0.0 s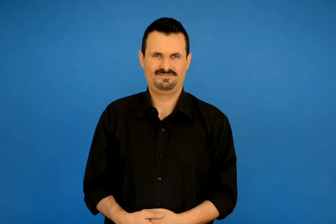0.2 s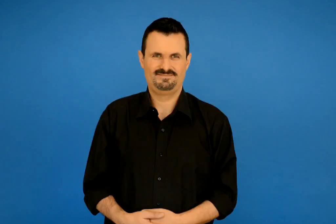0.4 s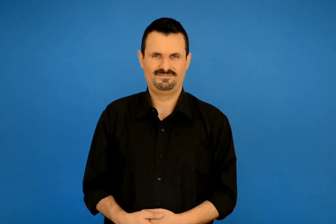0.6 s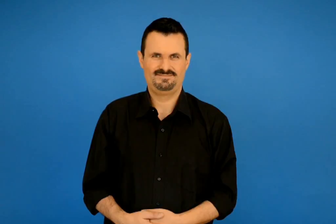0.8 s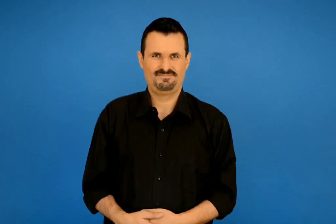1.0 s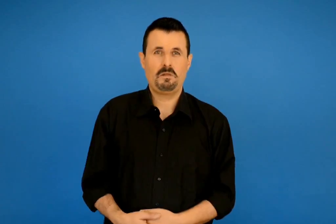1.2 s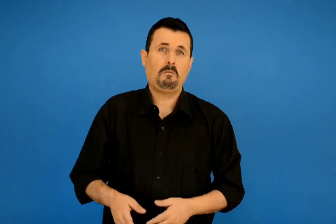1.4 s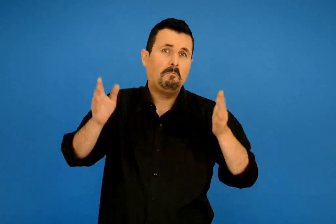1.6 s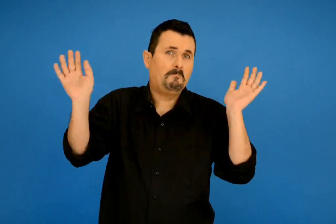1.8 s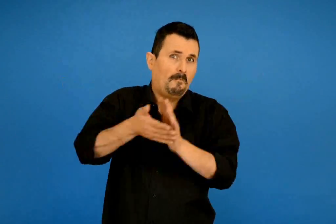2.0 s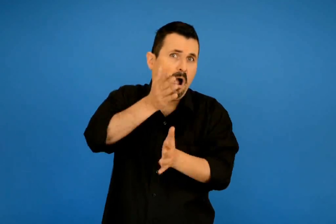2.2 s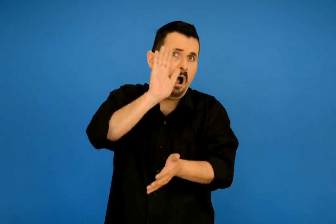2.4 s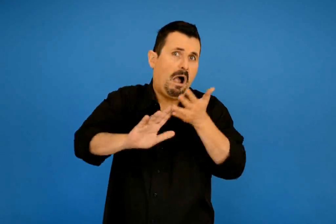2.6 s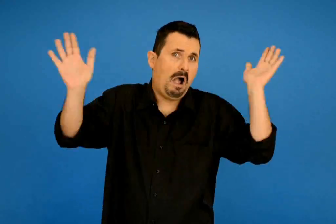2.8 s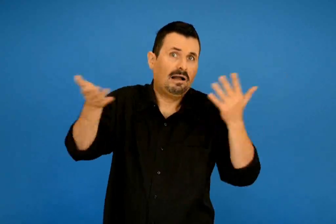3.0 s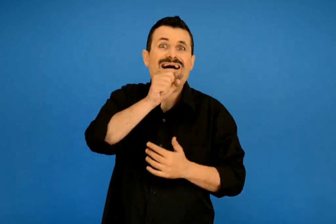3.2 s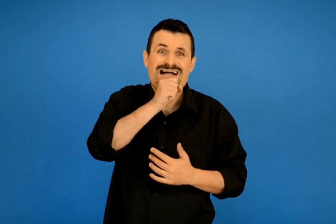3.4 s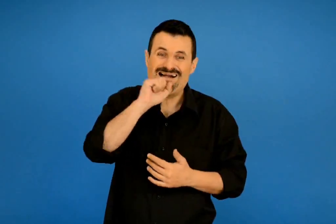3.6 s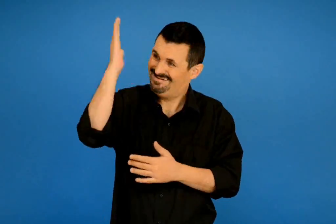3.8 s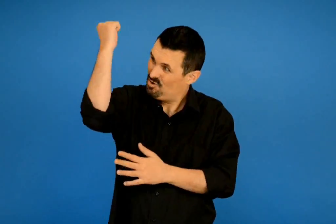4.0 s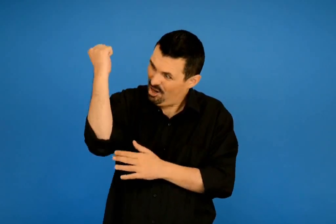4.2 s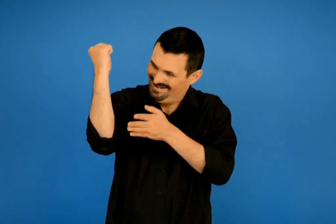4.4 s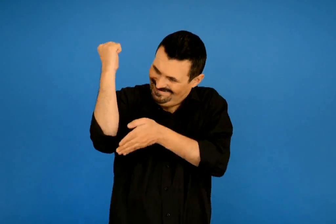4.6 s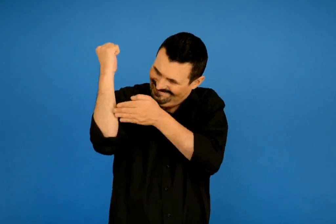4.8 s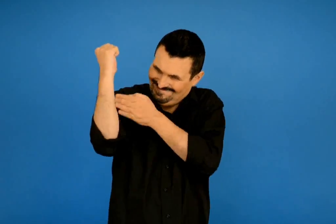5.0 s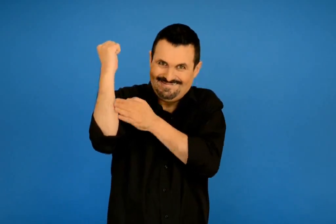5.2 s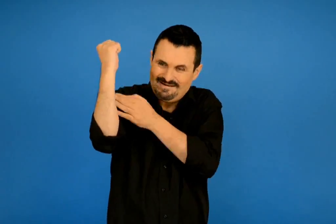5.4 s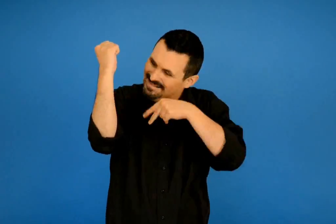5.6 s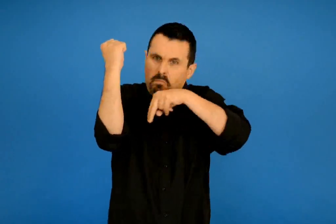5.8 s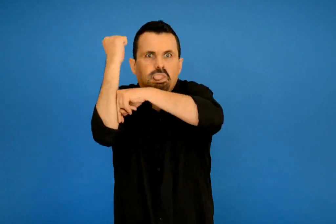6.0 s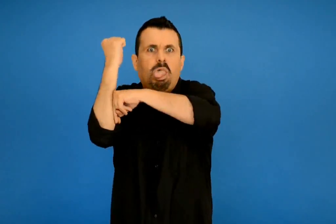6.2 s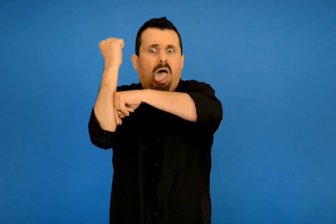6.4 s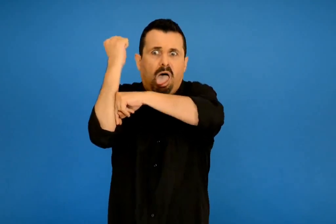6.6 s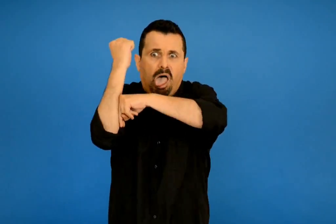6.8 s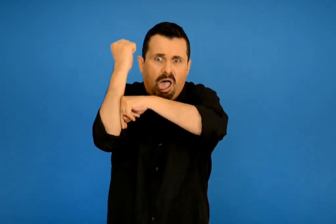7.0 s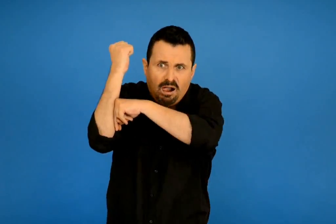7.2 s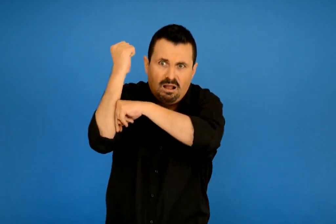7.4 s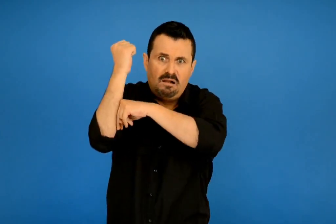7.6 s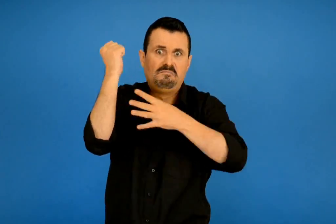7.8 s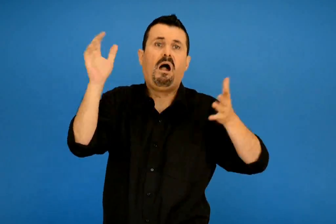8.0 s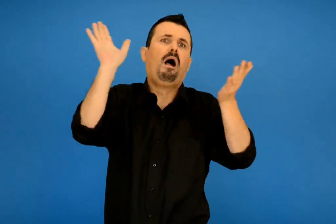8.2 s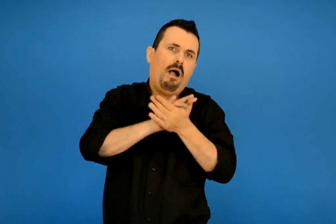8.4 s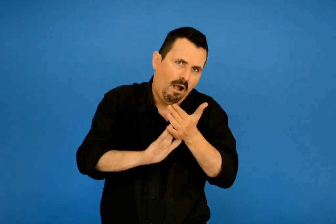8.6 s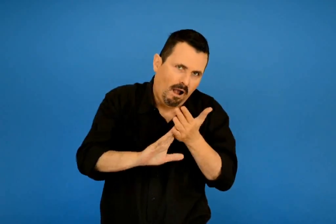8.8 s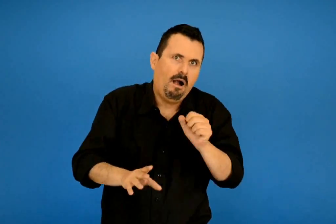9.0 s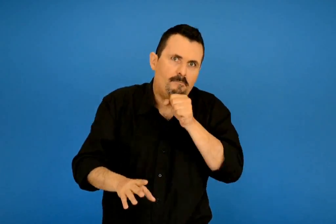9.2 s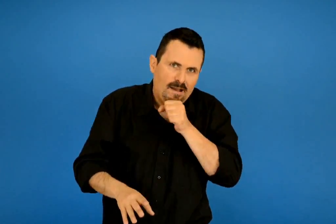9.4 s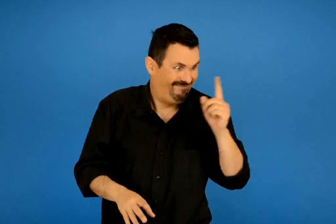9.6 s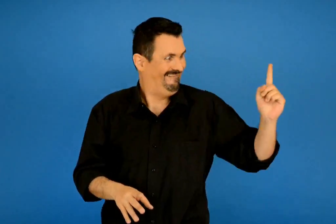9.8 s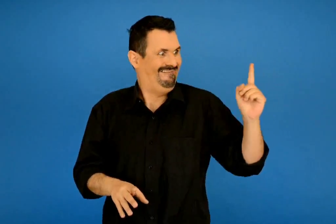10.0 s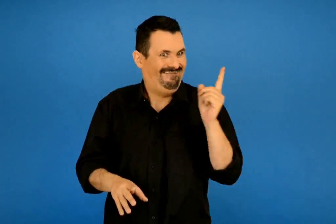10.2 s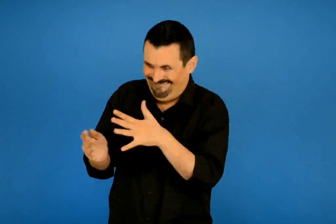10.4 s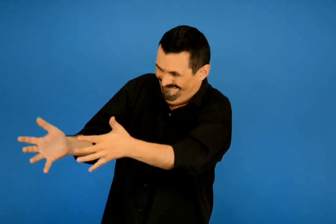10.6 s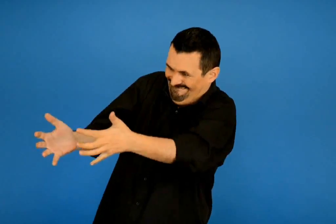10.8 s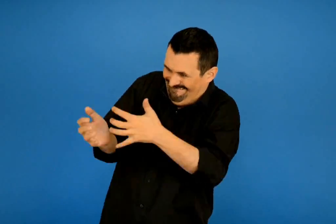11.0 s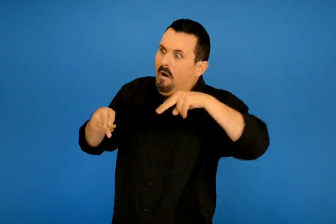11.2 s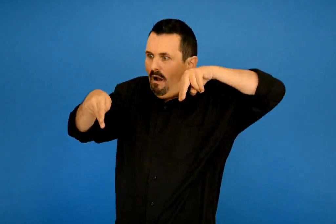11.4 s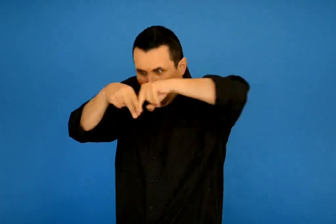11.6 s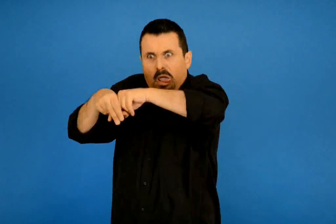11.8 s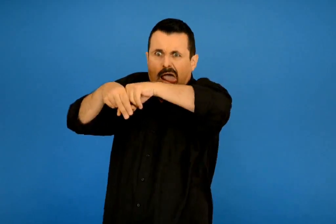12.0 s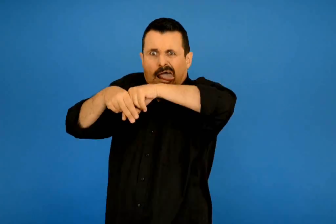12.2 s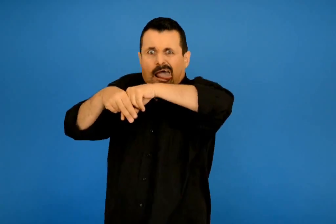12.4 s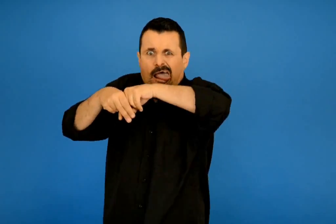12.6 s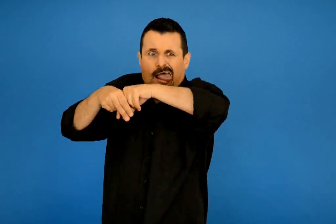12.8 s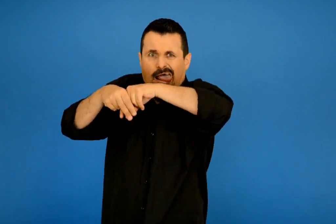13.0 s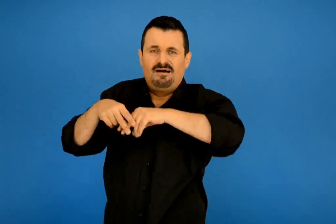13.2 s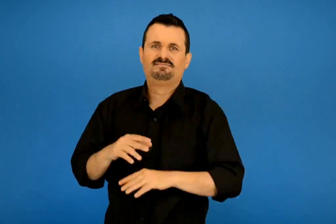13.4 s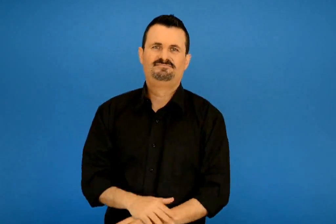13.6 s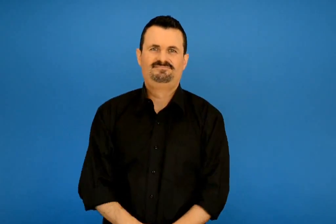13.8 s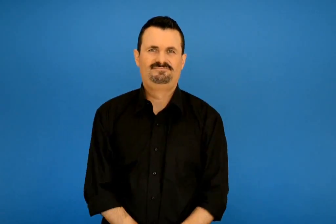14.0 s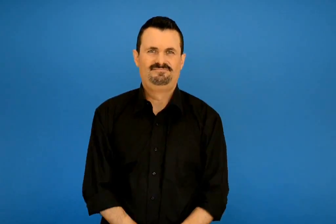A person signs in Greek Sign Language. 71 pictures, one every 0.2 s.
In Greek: πάει η γριά να σιμώσει το στύλο κολλά πάει ο γέρος να ξεκολλήσει τη γριά κολλά κι αυτός
